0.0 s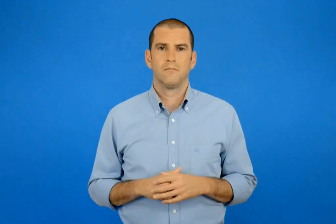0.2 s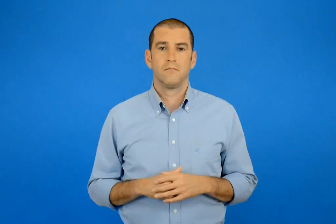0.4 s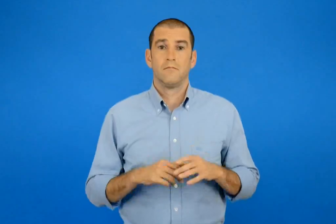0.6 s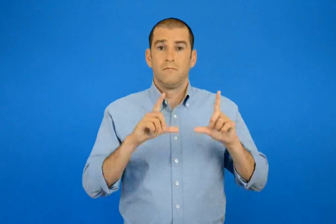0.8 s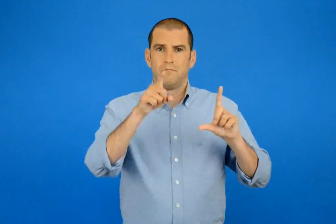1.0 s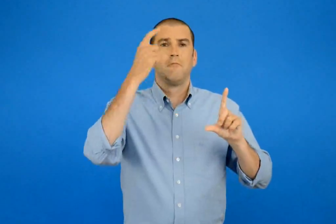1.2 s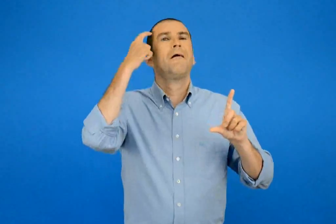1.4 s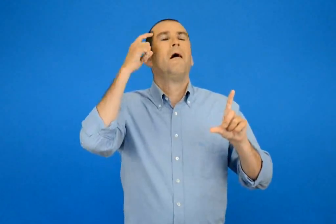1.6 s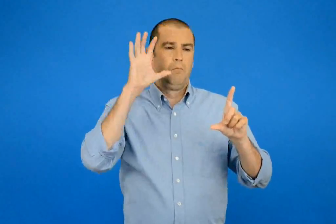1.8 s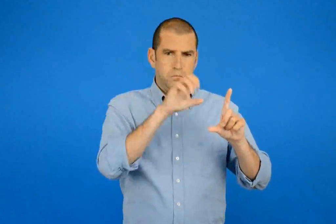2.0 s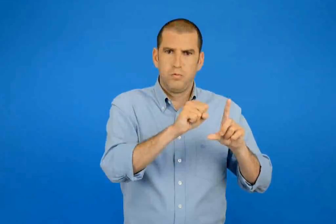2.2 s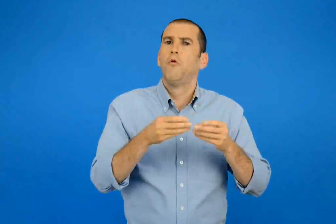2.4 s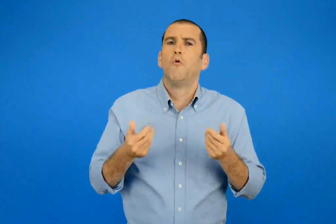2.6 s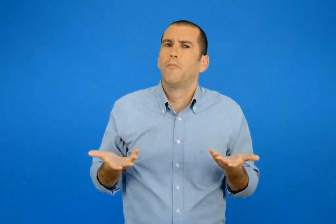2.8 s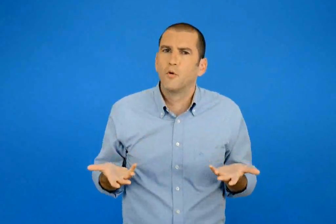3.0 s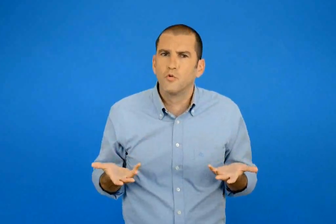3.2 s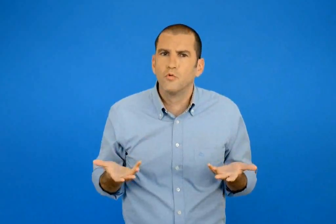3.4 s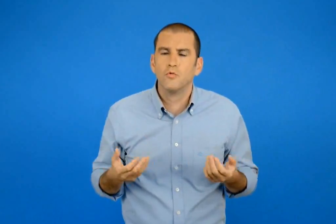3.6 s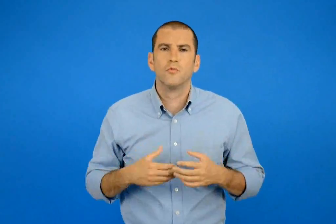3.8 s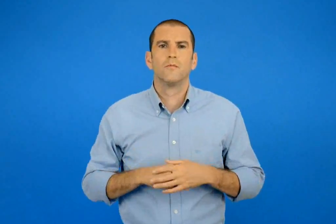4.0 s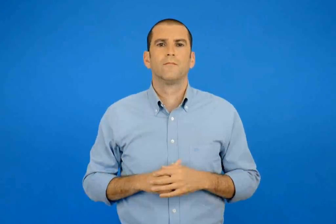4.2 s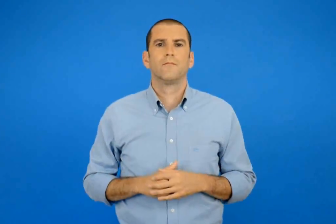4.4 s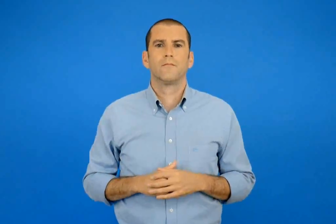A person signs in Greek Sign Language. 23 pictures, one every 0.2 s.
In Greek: πως το κατάλαβες ;
